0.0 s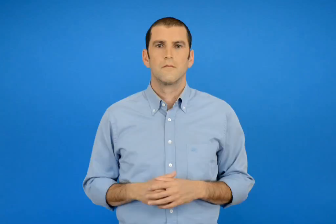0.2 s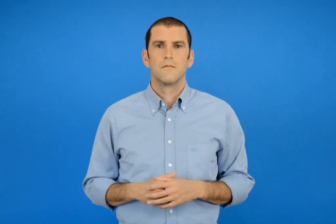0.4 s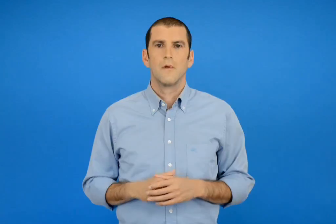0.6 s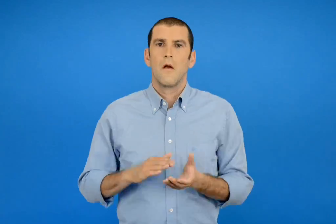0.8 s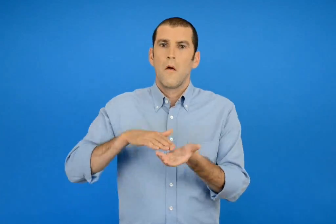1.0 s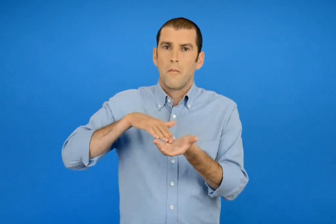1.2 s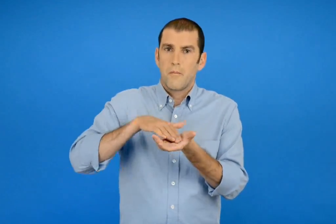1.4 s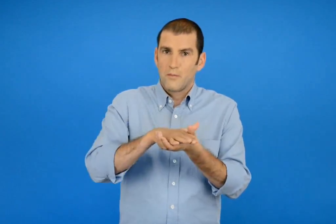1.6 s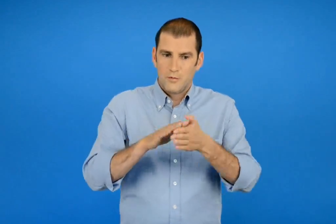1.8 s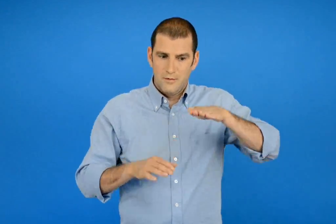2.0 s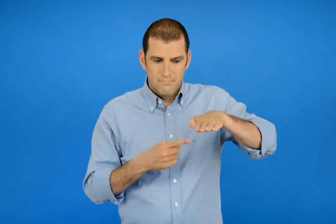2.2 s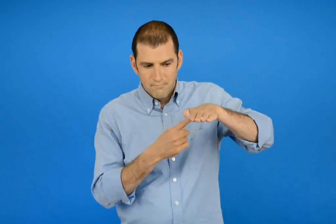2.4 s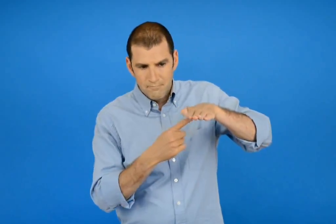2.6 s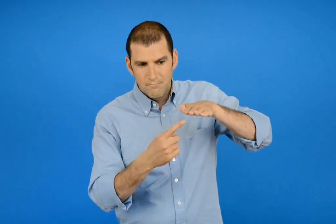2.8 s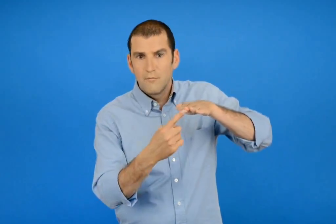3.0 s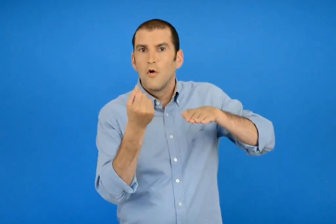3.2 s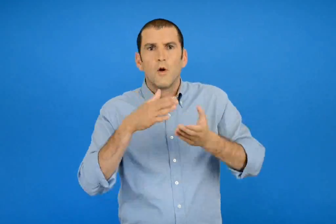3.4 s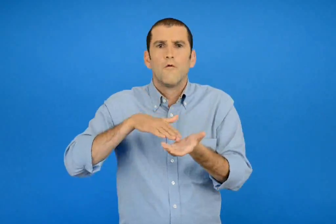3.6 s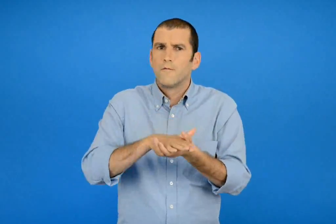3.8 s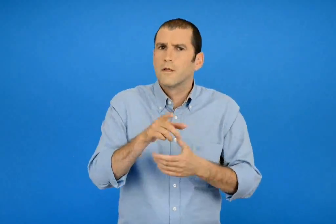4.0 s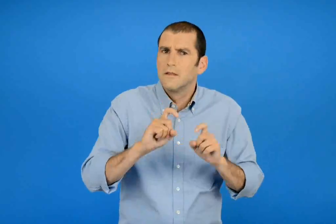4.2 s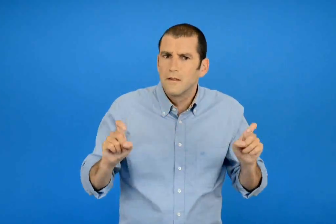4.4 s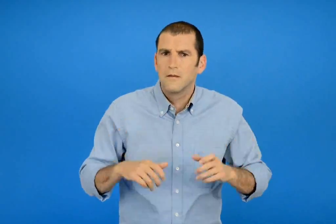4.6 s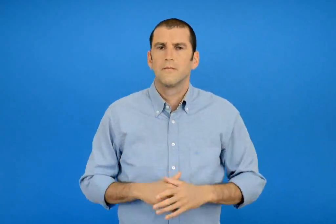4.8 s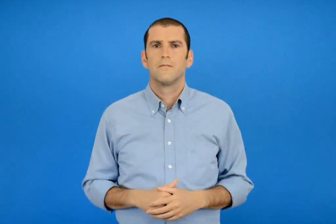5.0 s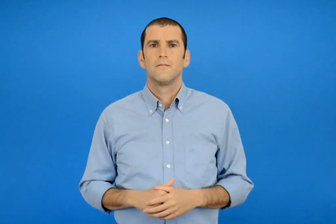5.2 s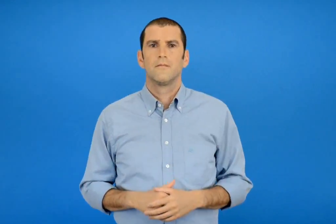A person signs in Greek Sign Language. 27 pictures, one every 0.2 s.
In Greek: τι νούμερο παπούτσι φοράς ;
